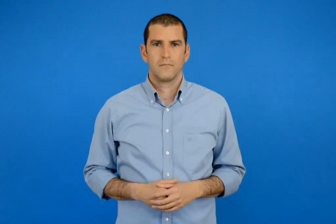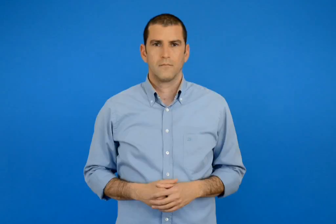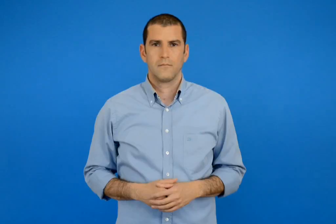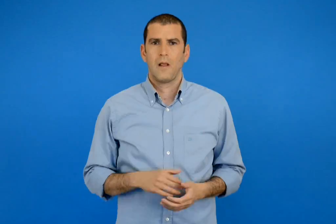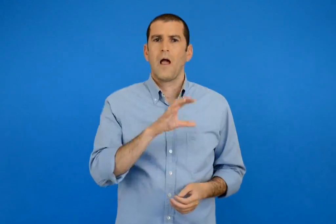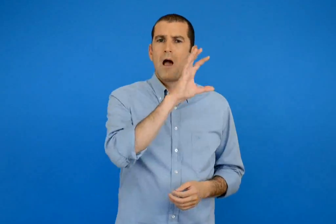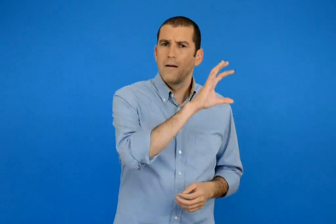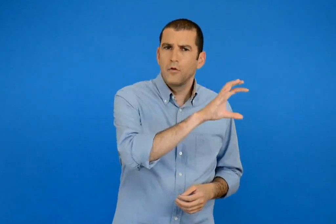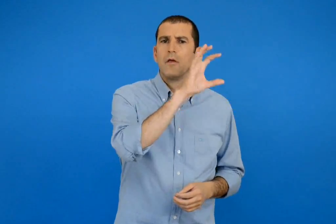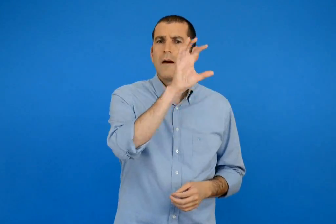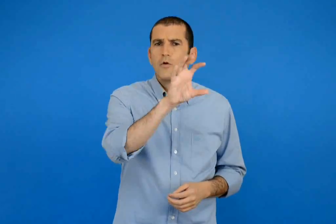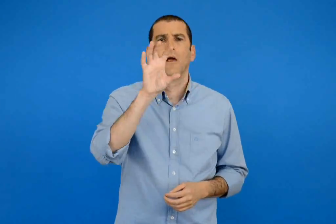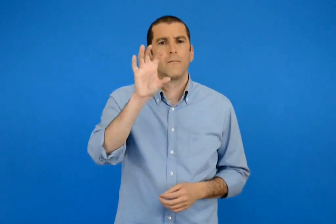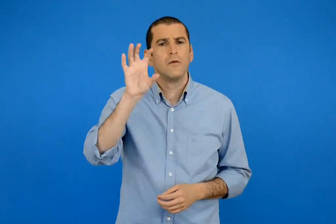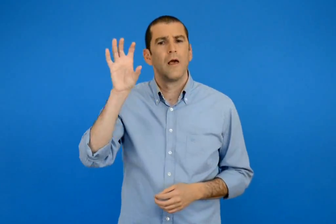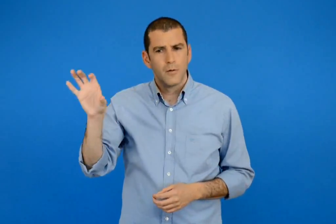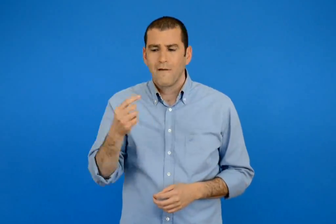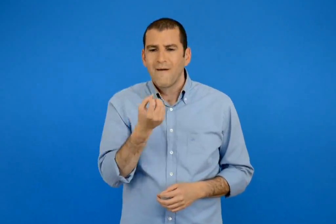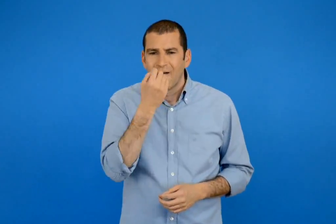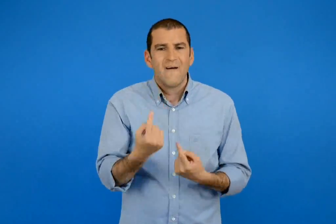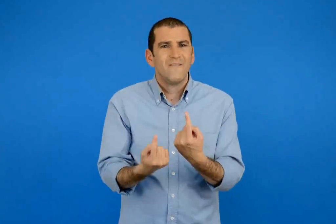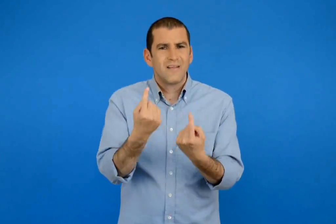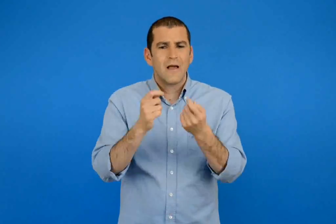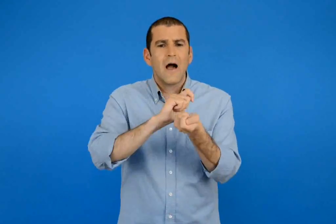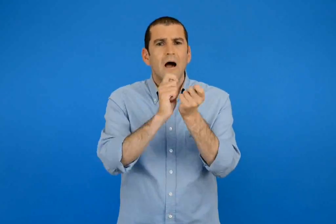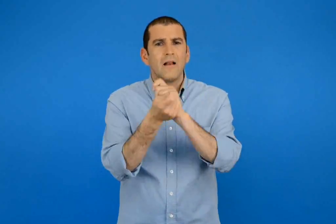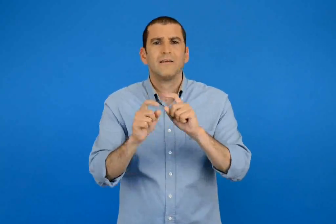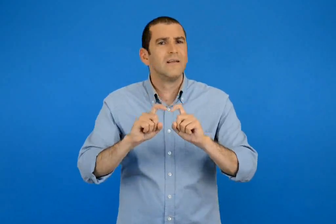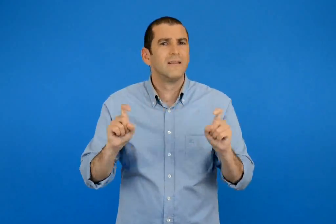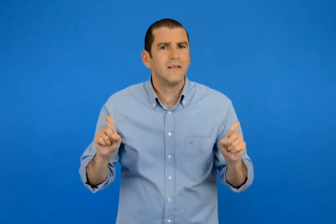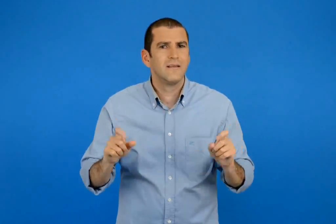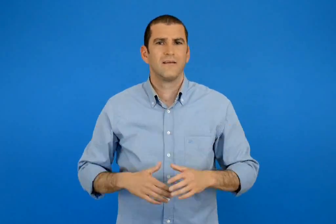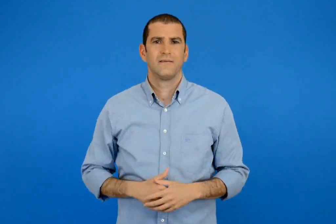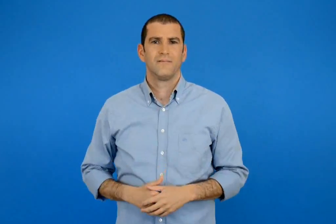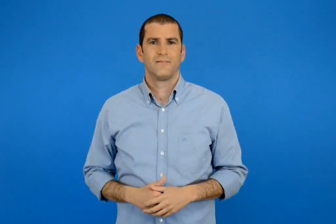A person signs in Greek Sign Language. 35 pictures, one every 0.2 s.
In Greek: τι αλλάζει στα φυτά κάθε εποχή ;
